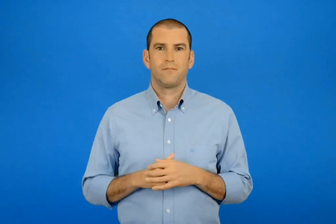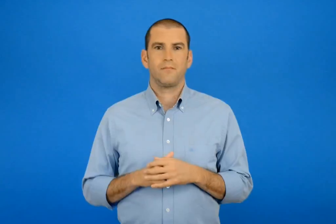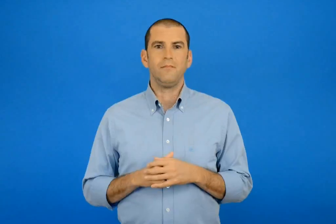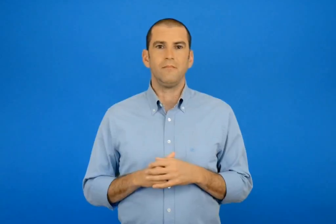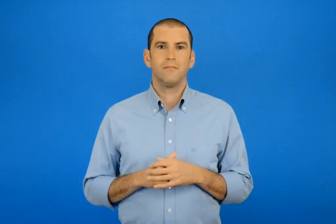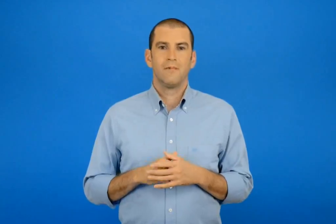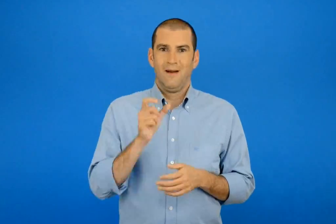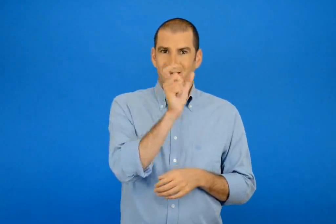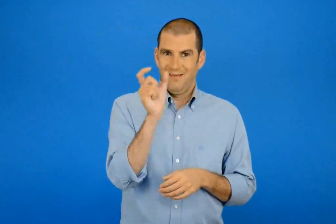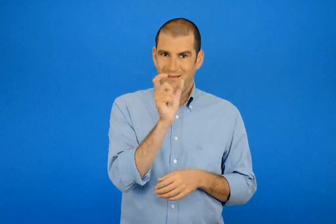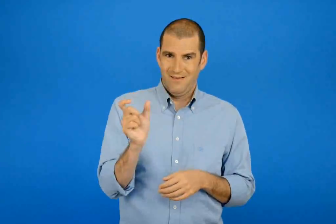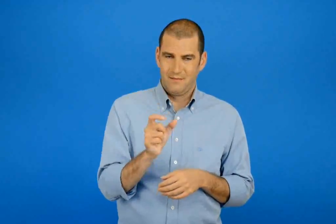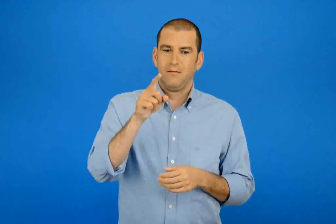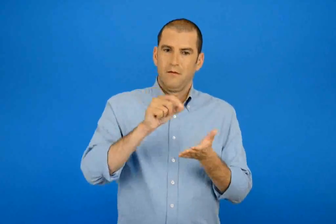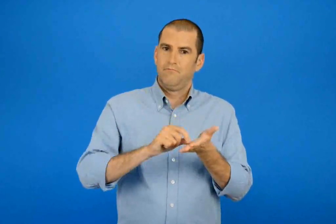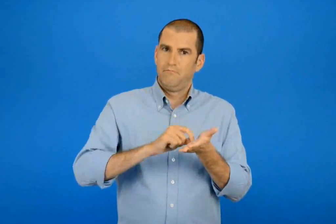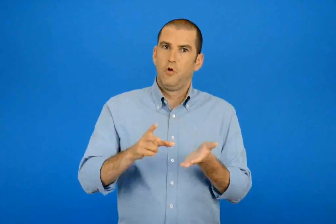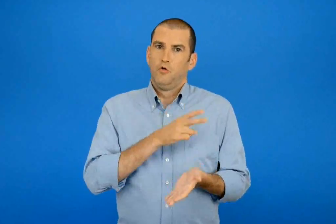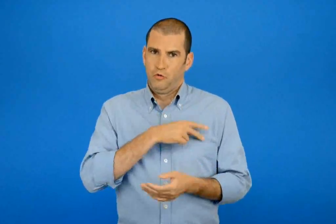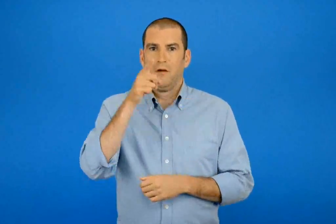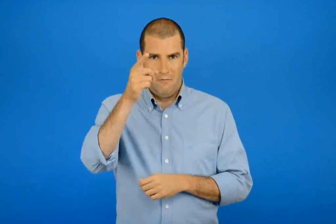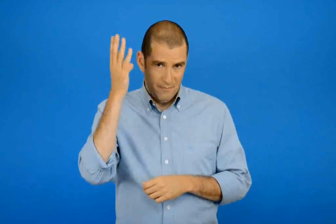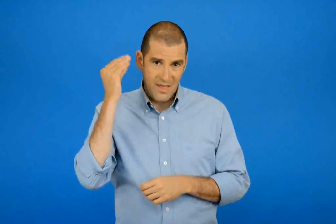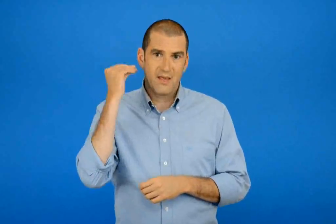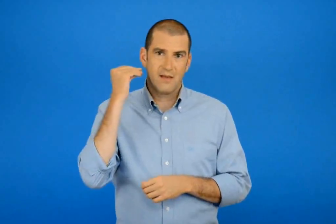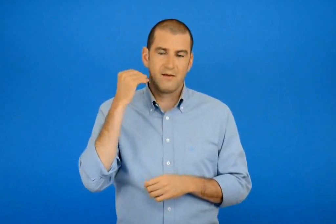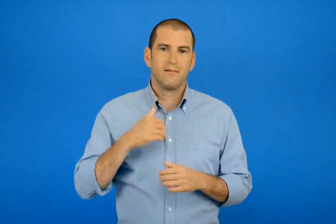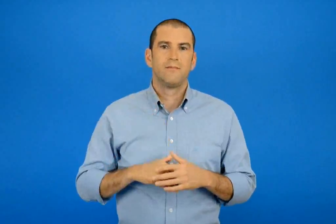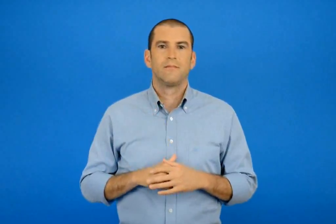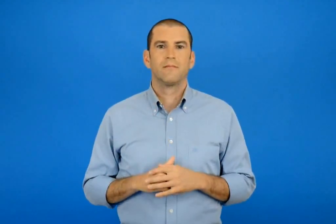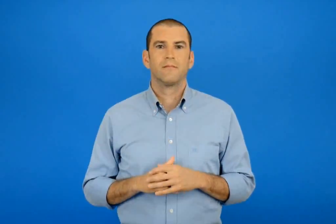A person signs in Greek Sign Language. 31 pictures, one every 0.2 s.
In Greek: μαθέ να τα γράφεις σωστά
